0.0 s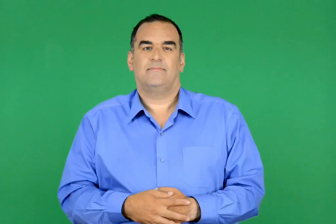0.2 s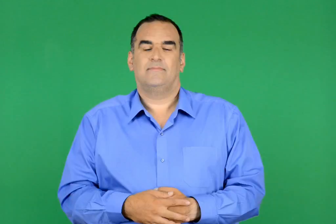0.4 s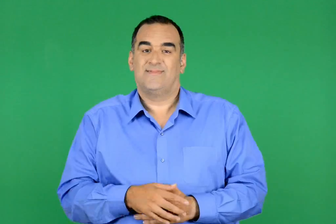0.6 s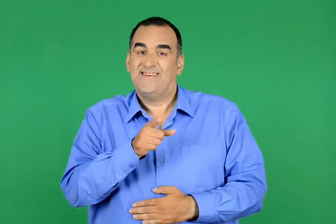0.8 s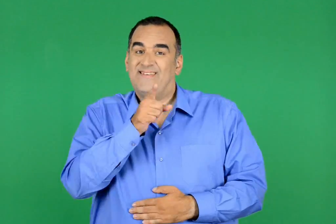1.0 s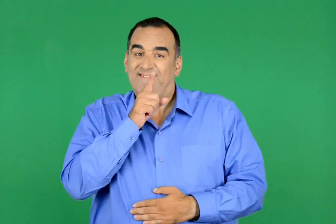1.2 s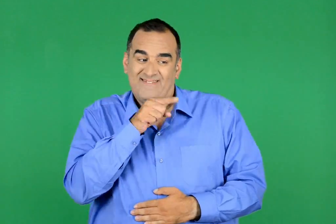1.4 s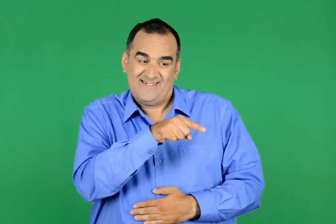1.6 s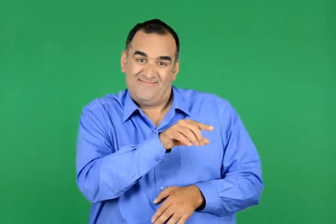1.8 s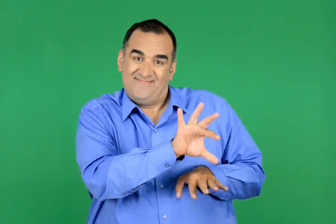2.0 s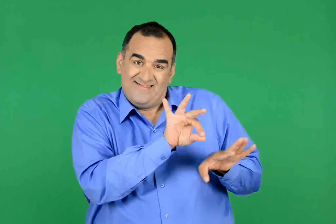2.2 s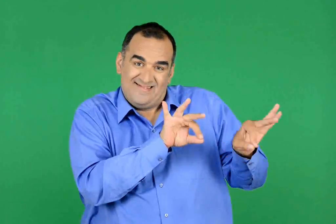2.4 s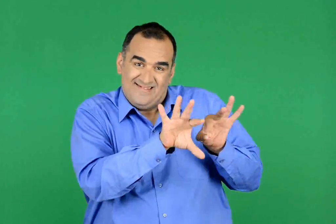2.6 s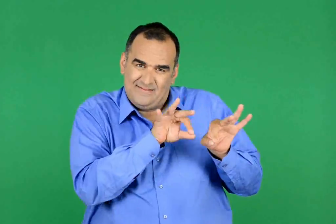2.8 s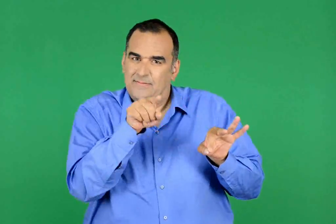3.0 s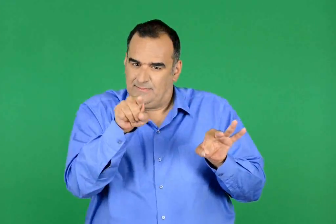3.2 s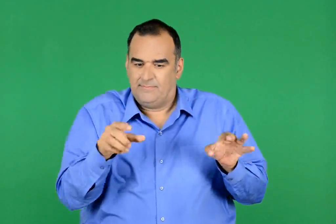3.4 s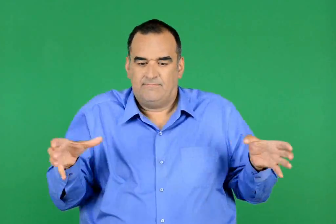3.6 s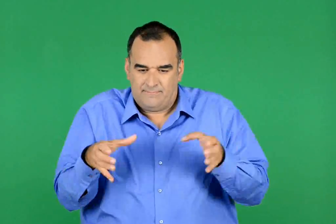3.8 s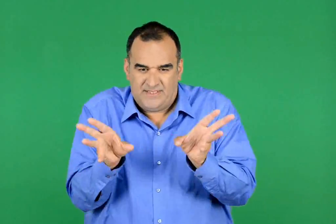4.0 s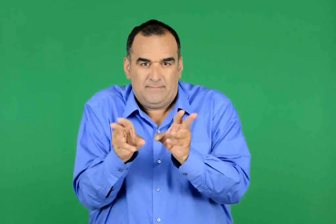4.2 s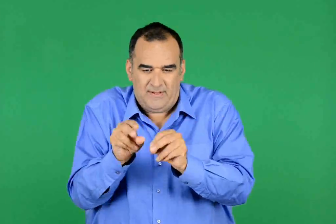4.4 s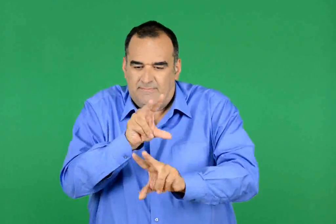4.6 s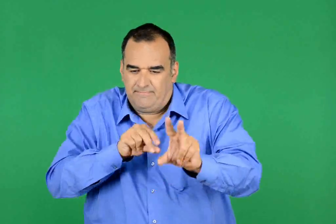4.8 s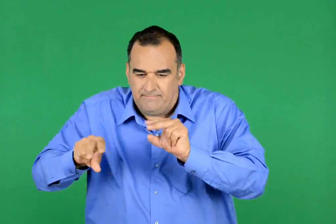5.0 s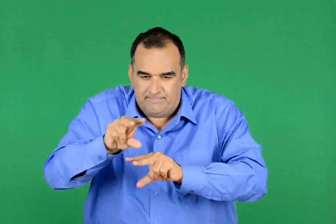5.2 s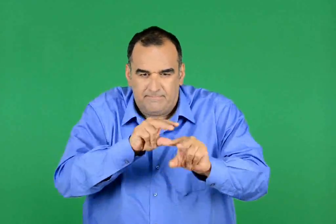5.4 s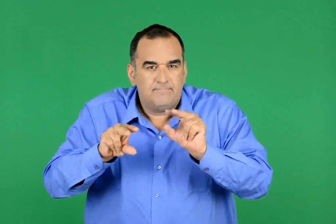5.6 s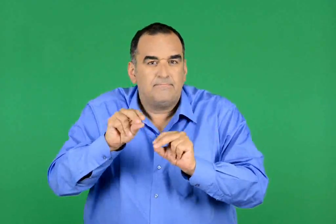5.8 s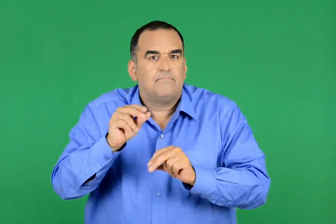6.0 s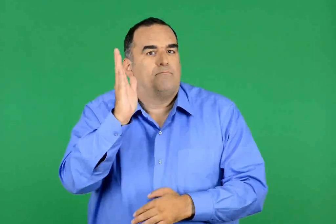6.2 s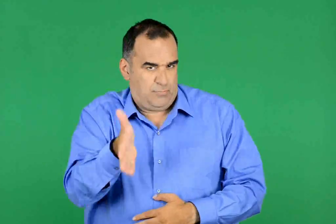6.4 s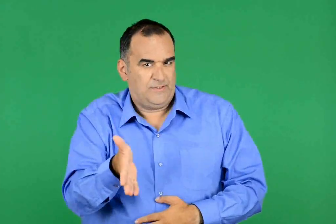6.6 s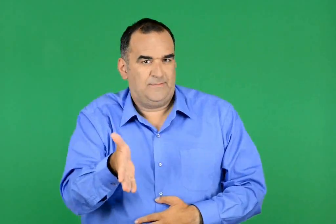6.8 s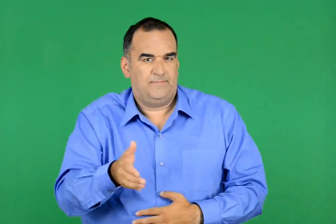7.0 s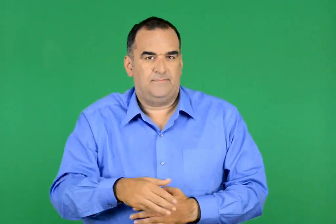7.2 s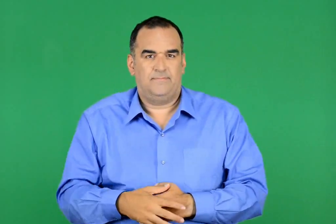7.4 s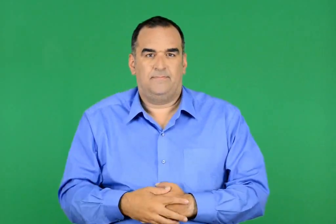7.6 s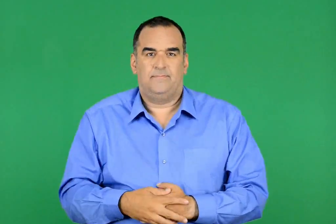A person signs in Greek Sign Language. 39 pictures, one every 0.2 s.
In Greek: μπορείς να βρεις αυτά τα σημεία και να τα συζητήσεις με τους συμμαθητές σου ;
